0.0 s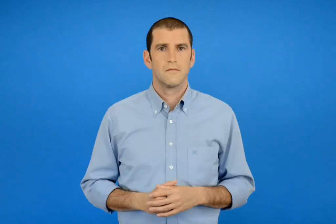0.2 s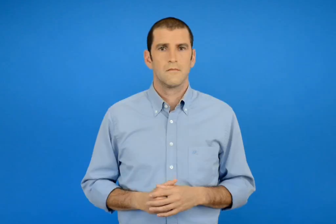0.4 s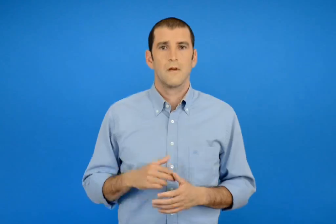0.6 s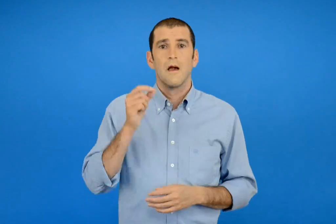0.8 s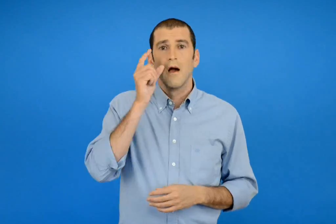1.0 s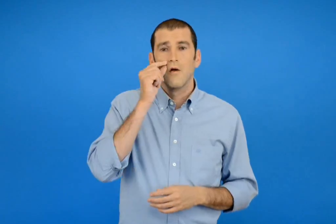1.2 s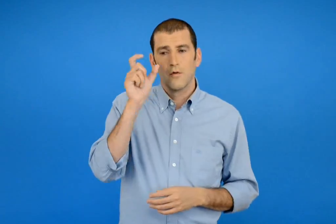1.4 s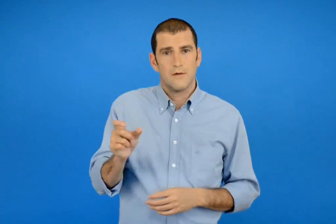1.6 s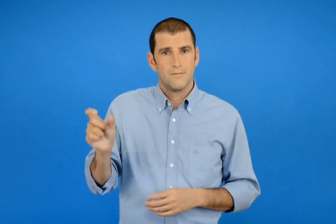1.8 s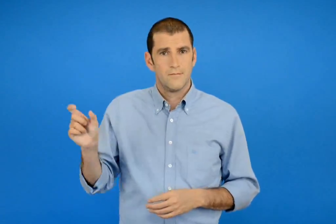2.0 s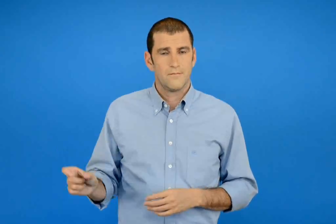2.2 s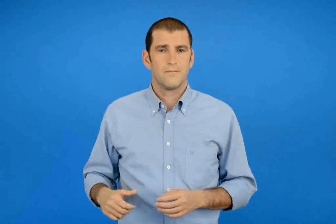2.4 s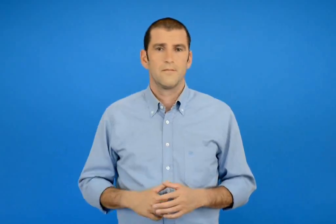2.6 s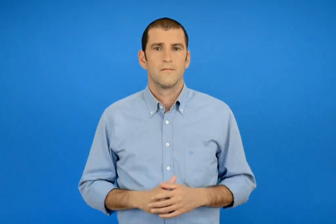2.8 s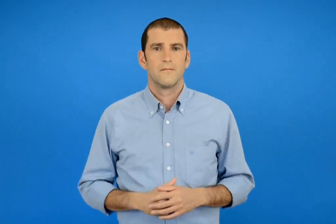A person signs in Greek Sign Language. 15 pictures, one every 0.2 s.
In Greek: αγόρια
